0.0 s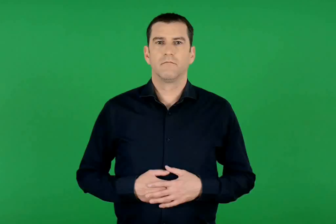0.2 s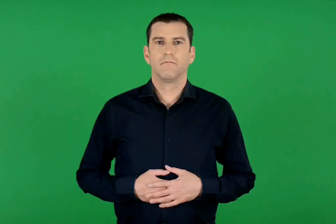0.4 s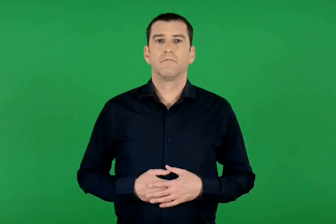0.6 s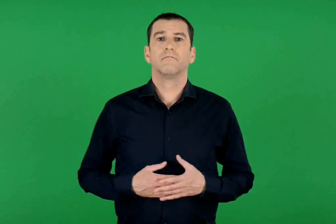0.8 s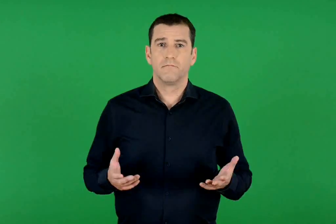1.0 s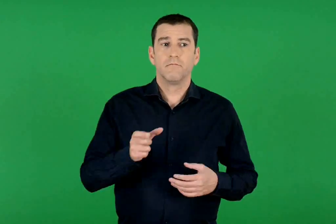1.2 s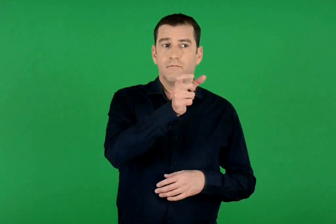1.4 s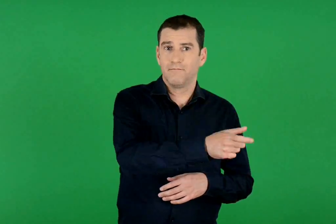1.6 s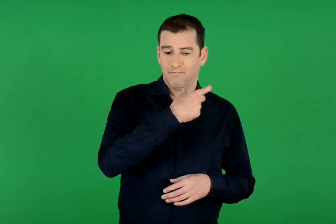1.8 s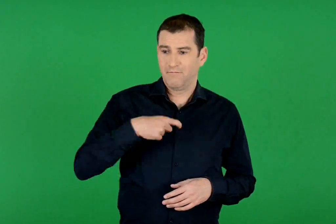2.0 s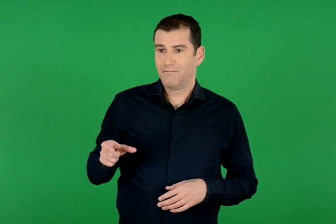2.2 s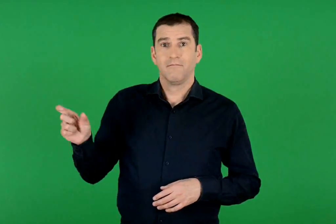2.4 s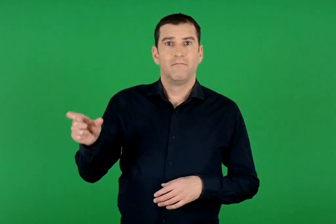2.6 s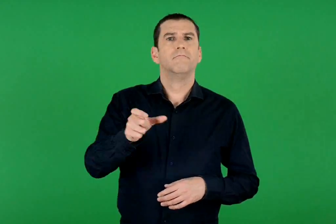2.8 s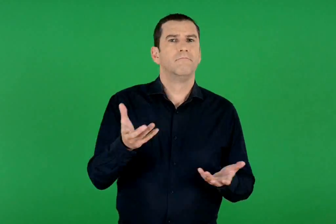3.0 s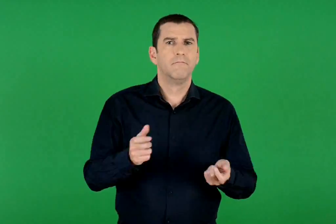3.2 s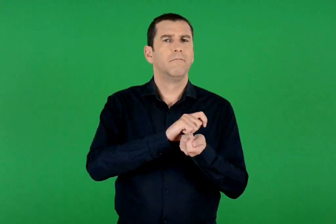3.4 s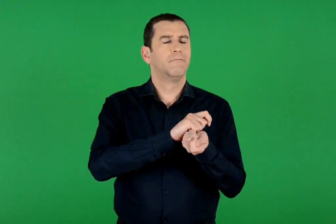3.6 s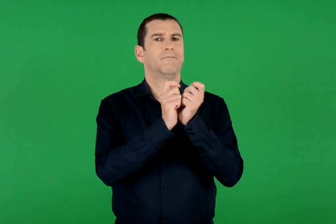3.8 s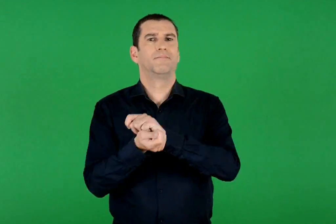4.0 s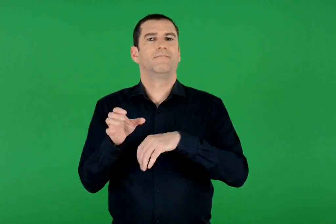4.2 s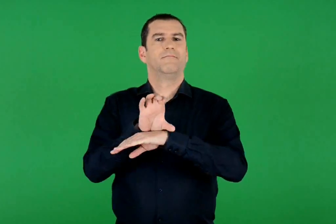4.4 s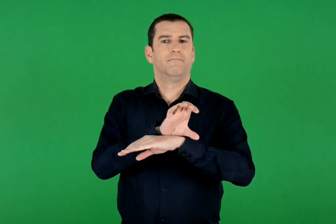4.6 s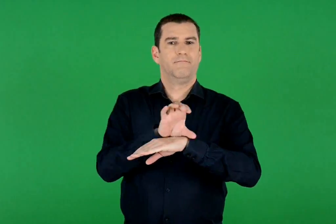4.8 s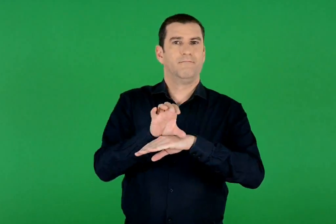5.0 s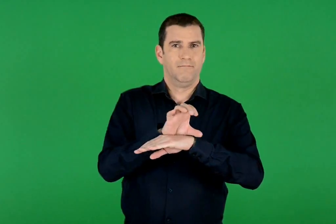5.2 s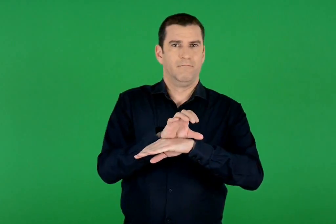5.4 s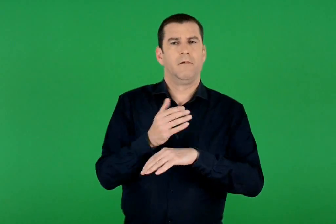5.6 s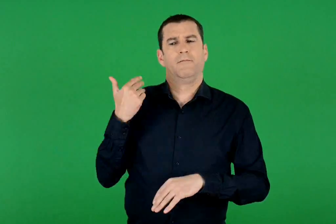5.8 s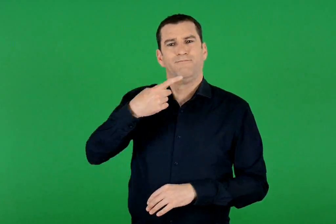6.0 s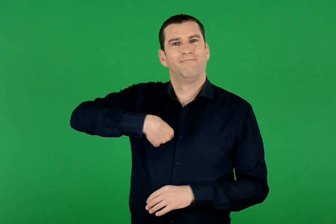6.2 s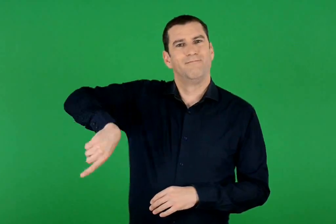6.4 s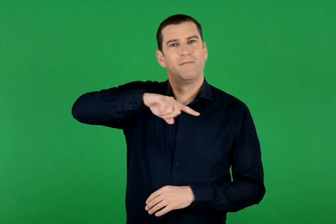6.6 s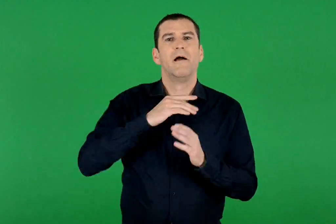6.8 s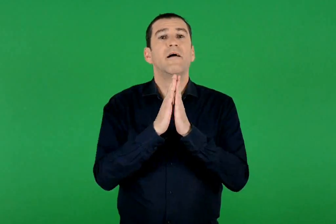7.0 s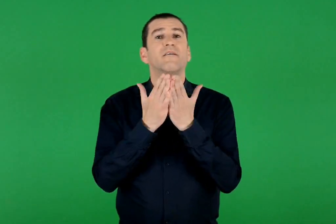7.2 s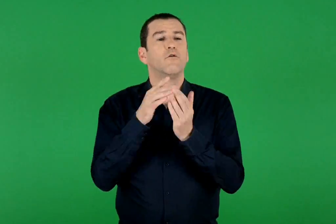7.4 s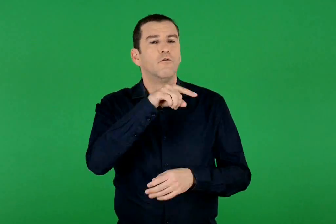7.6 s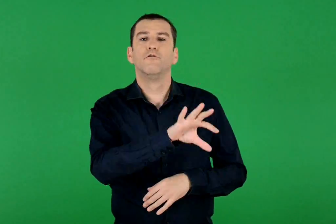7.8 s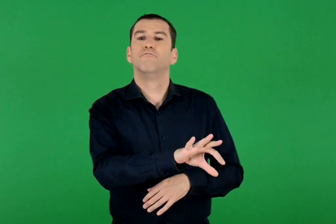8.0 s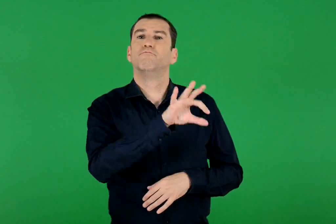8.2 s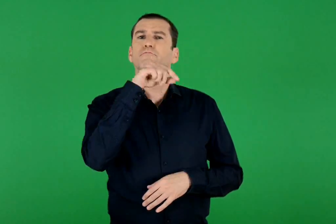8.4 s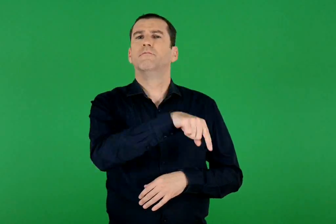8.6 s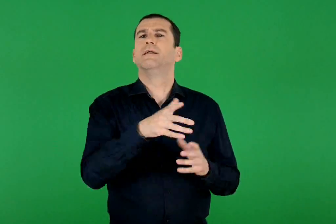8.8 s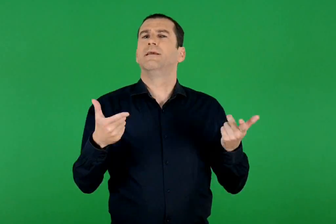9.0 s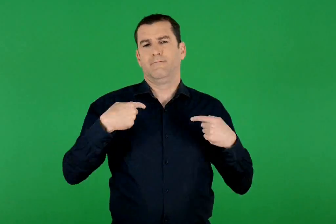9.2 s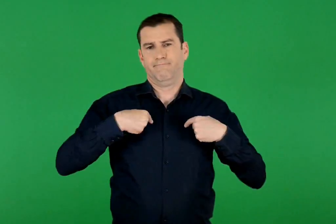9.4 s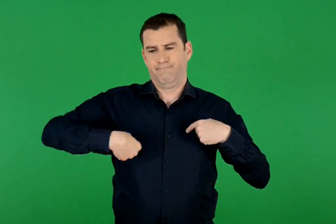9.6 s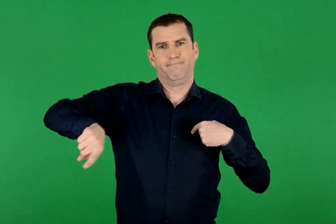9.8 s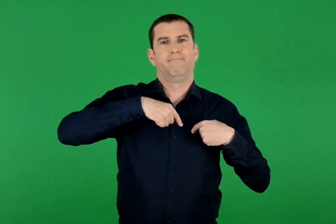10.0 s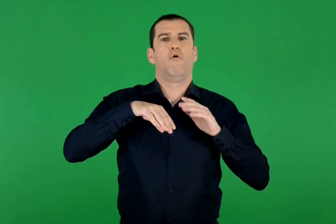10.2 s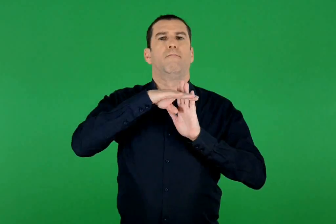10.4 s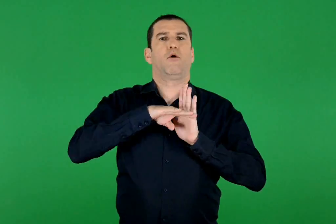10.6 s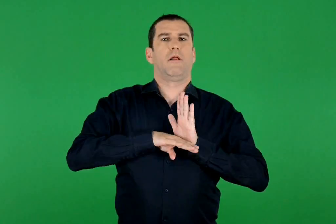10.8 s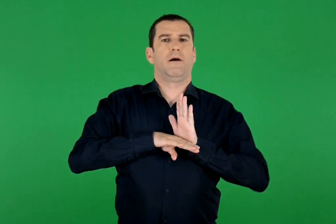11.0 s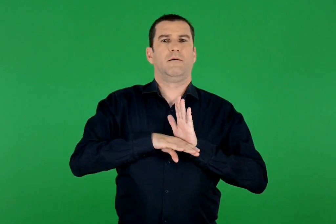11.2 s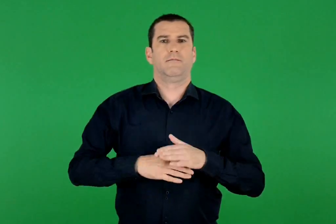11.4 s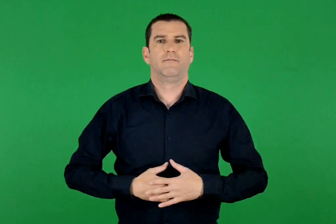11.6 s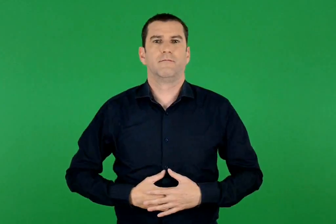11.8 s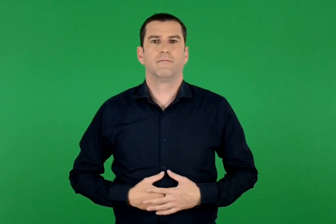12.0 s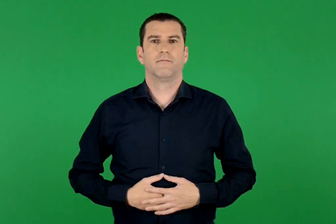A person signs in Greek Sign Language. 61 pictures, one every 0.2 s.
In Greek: ο καθένας από μας έγινε υπολογιστής. το βιβλίο που επιλέξαμε θα είναι το πρόγραμμά μας
